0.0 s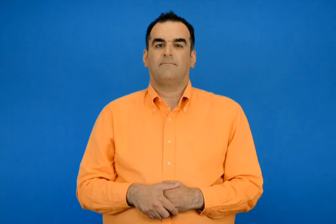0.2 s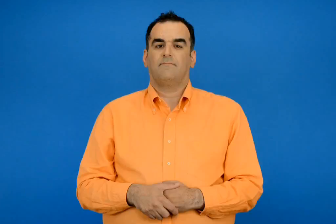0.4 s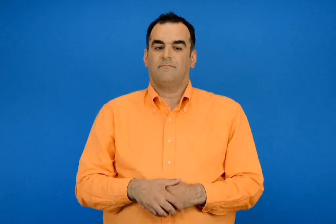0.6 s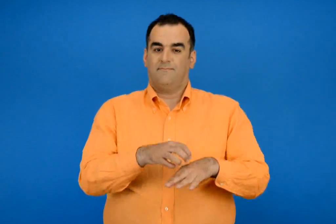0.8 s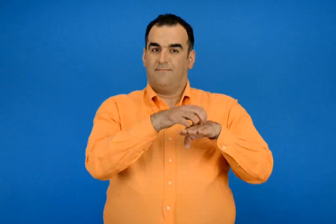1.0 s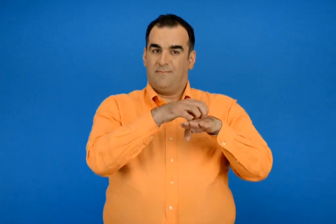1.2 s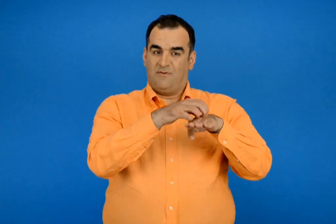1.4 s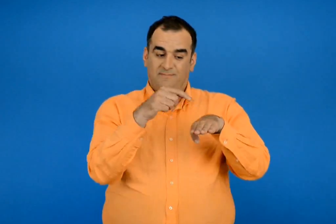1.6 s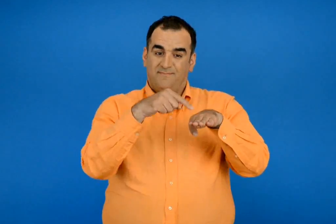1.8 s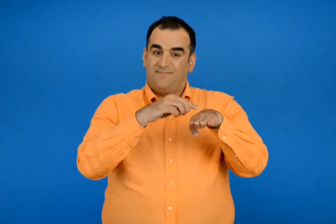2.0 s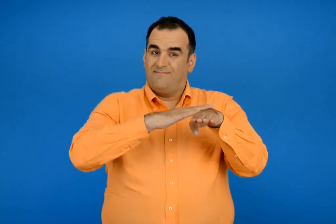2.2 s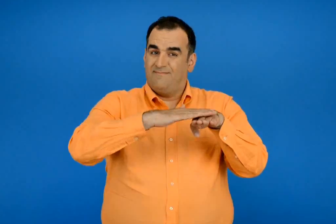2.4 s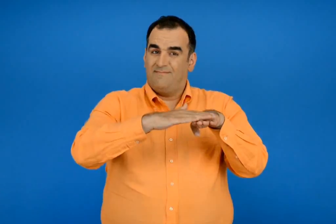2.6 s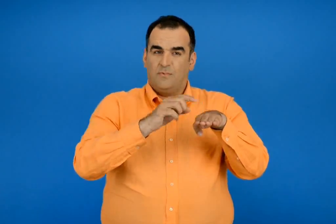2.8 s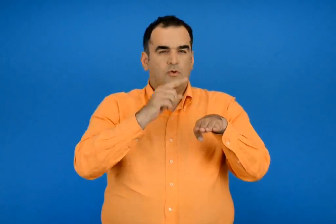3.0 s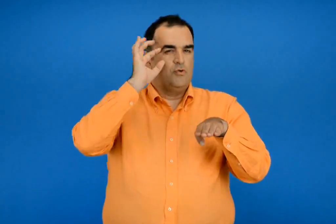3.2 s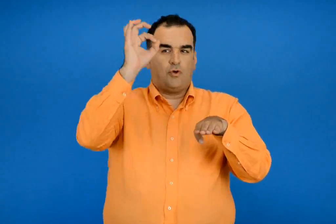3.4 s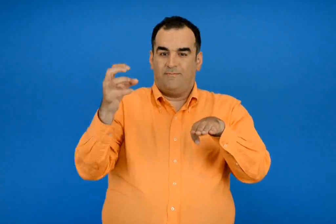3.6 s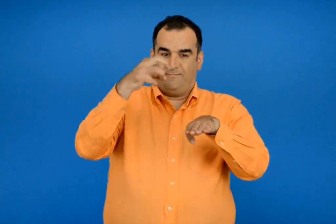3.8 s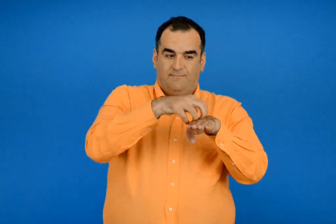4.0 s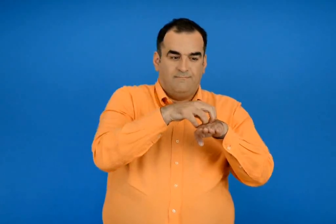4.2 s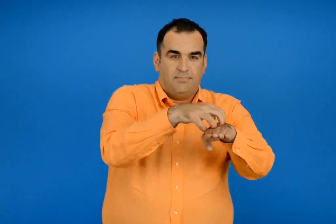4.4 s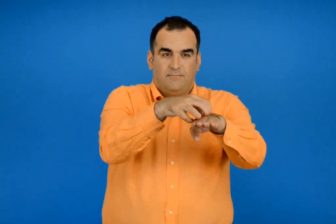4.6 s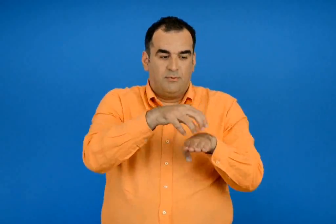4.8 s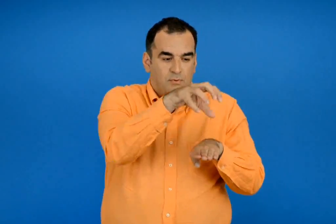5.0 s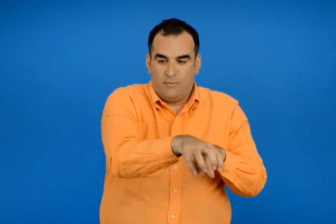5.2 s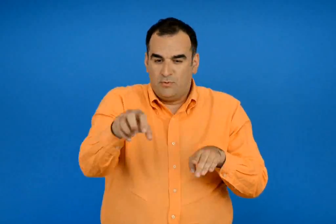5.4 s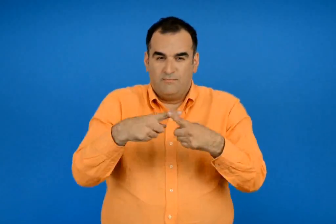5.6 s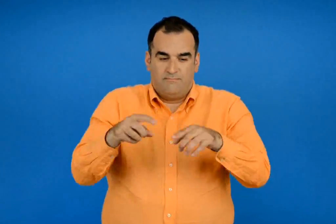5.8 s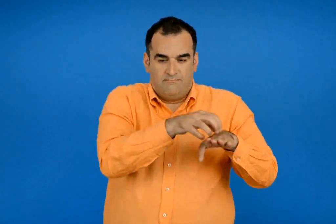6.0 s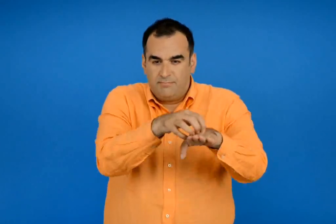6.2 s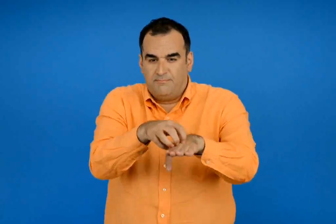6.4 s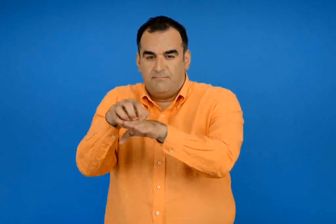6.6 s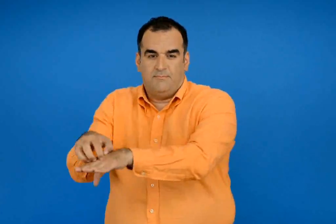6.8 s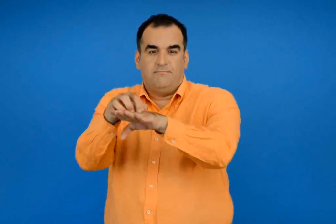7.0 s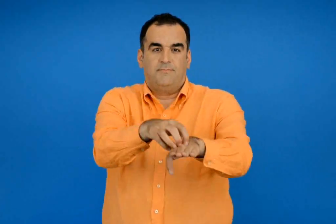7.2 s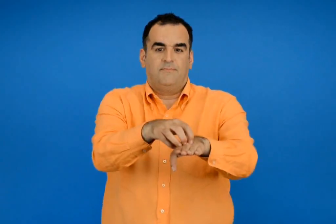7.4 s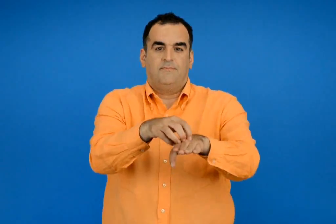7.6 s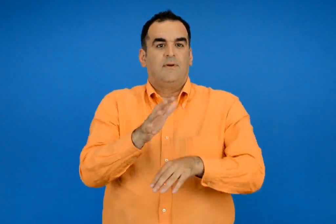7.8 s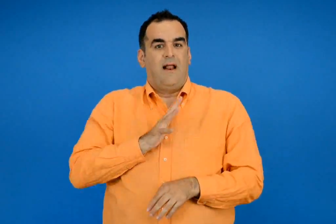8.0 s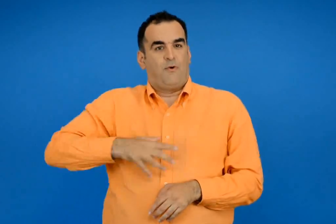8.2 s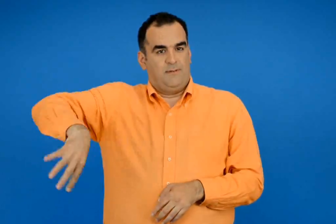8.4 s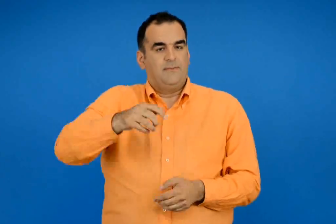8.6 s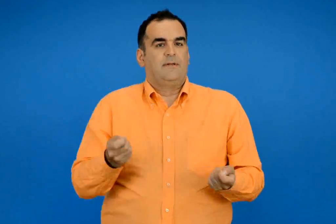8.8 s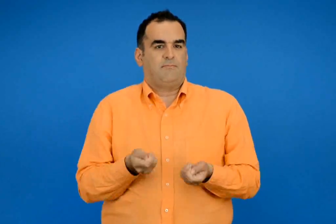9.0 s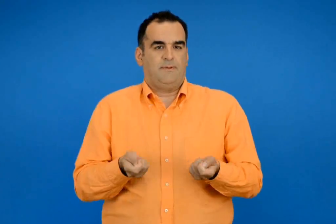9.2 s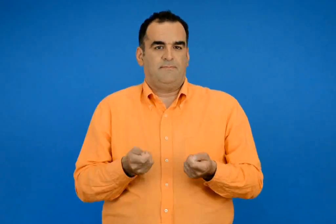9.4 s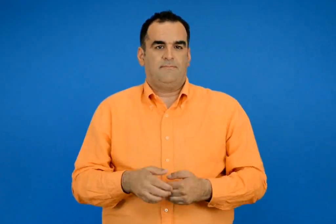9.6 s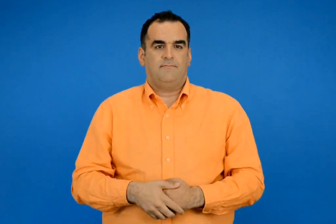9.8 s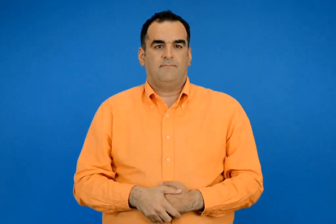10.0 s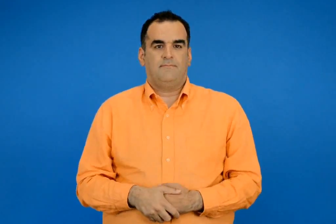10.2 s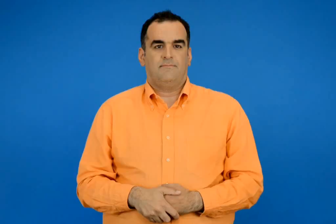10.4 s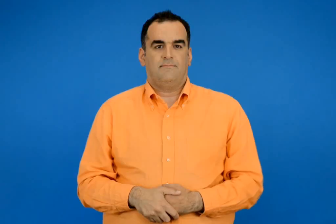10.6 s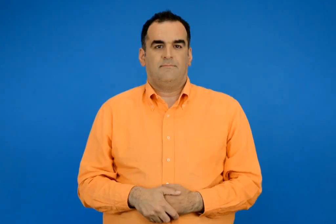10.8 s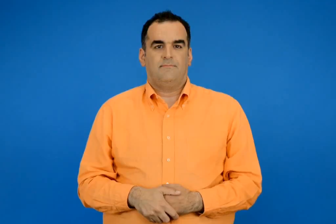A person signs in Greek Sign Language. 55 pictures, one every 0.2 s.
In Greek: οι άνθρωποι χρησιμοποιούν τα μέσα μεταφοράς για να μετακινούνται από τόπο σε τόπο και για να μεταφέρουν διαφορά εμπορεύματα
